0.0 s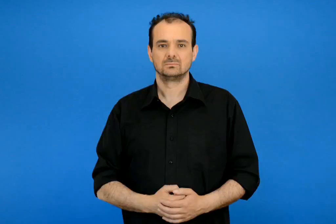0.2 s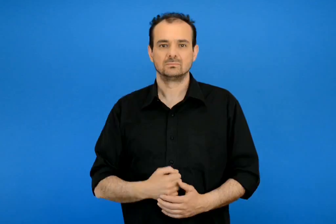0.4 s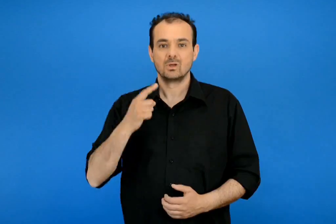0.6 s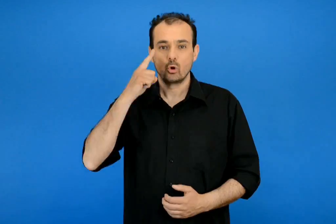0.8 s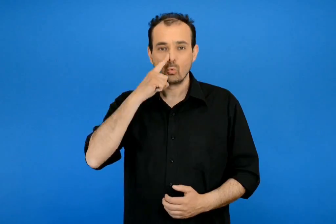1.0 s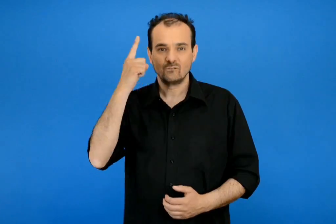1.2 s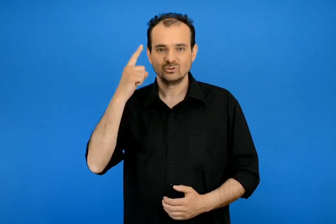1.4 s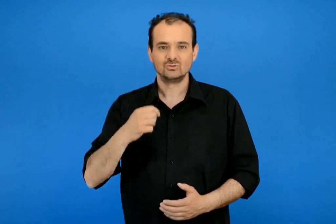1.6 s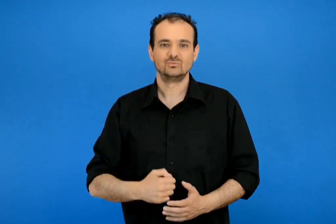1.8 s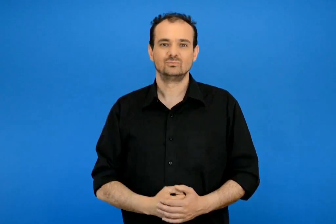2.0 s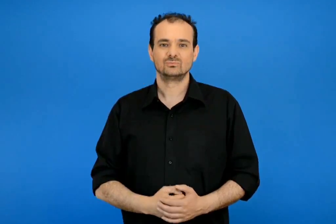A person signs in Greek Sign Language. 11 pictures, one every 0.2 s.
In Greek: νοέμβριος
